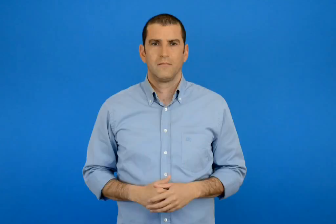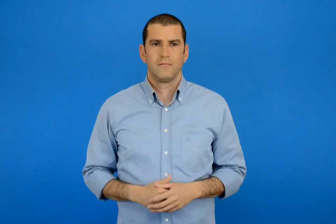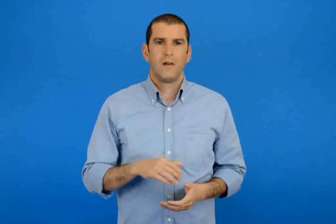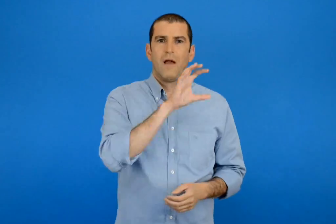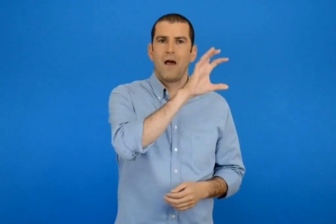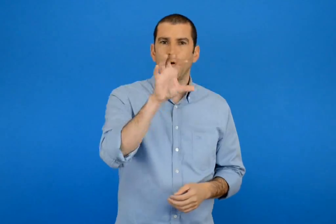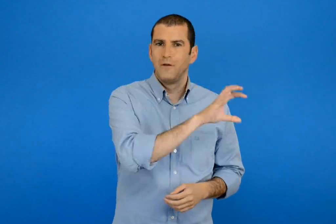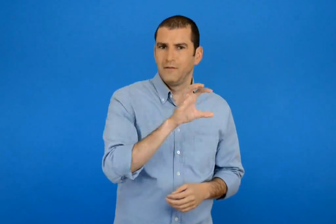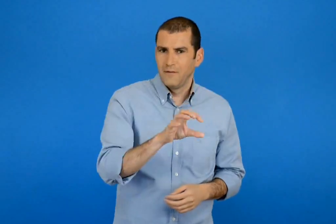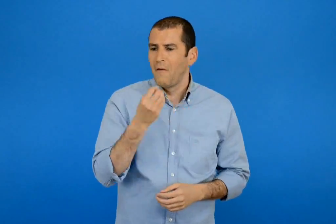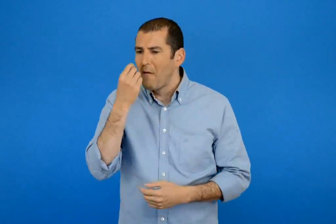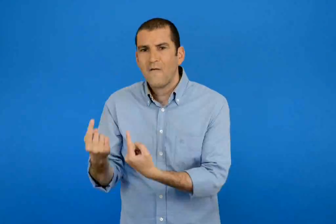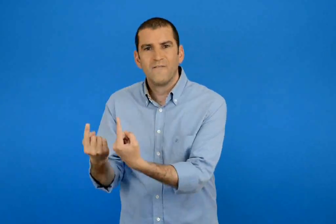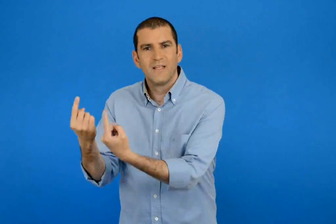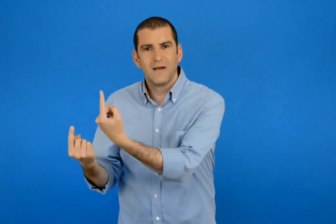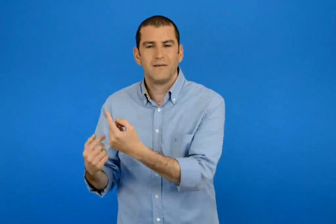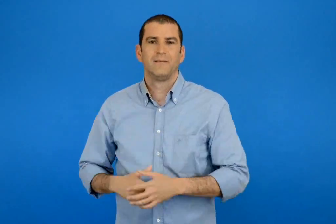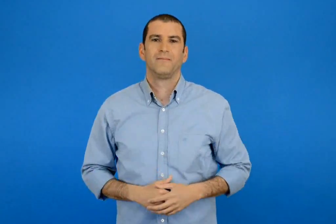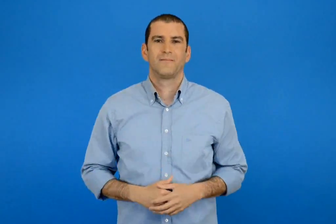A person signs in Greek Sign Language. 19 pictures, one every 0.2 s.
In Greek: οι εποχές και τα φυτά
